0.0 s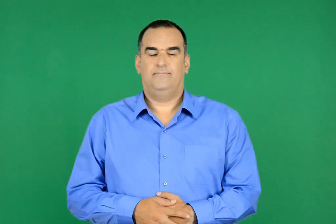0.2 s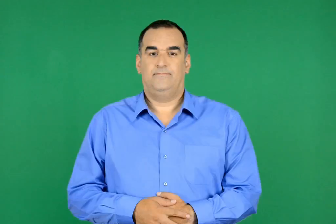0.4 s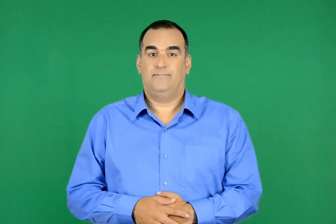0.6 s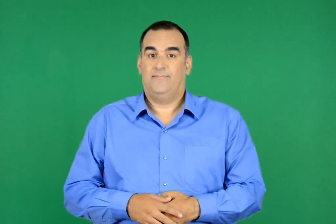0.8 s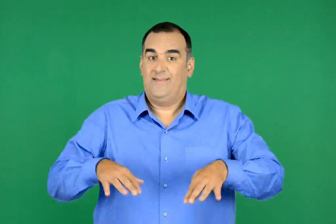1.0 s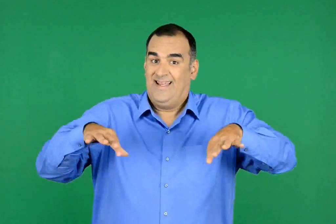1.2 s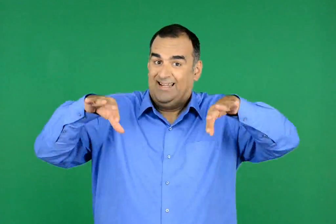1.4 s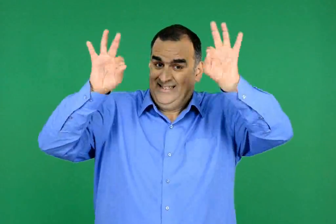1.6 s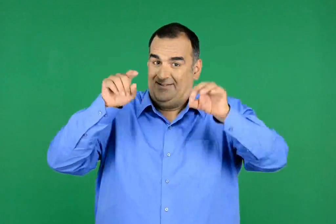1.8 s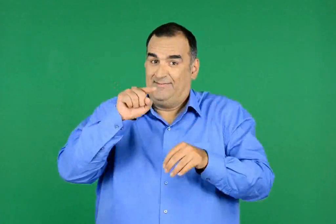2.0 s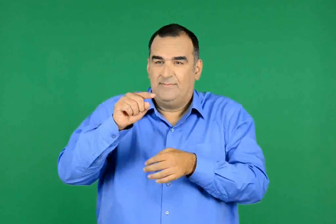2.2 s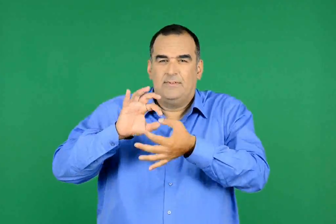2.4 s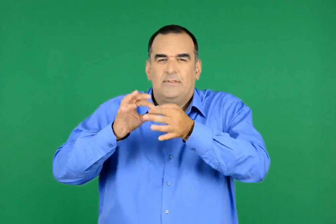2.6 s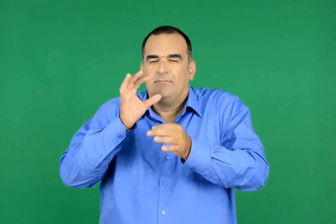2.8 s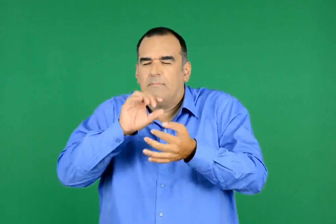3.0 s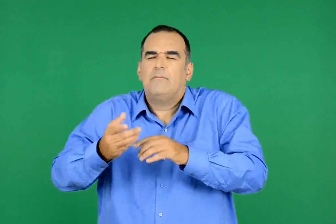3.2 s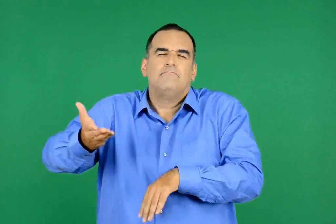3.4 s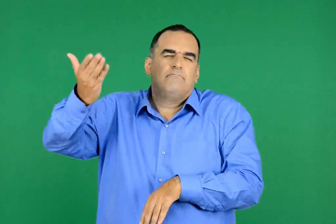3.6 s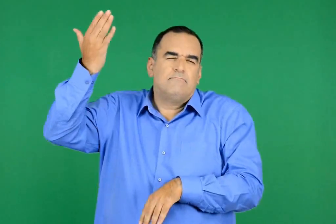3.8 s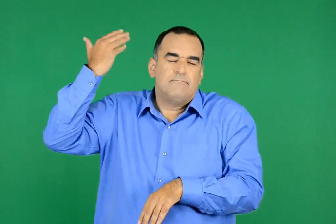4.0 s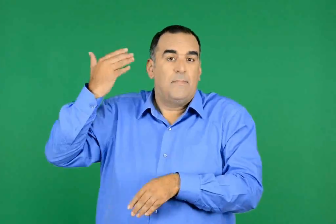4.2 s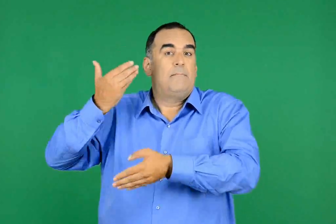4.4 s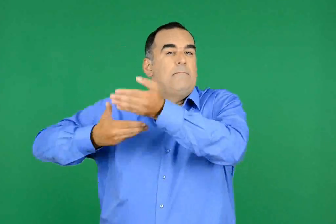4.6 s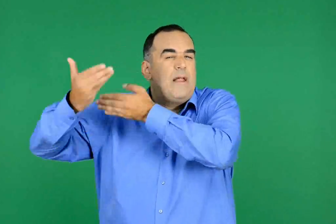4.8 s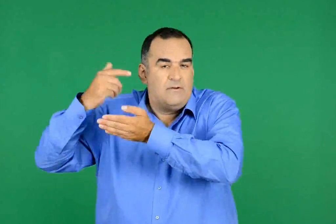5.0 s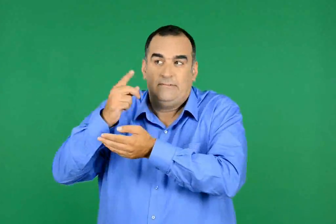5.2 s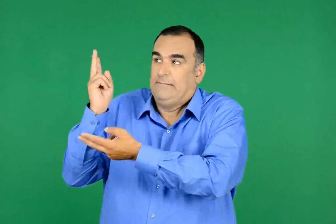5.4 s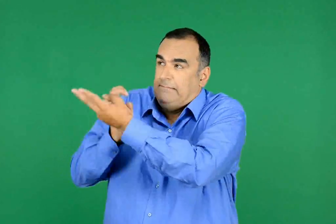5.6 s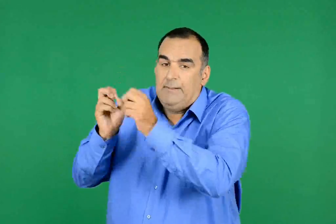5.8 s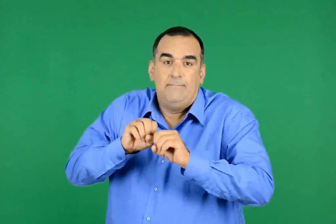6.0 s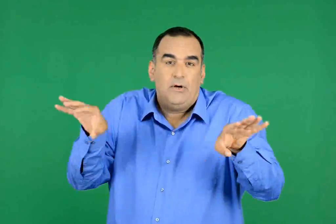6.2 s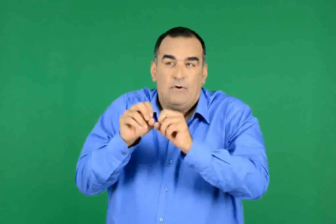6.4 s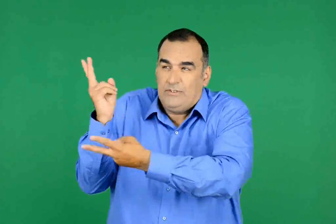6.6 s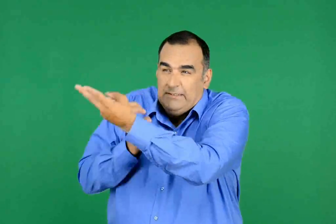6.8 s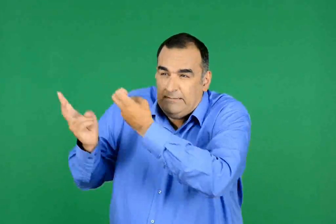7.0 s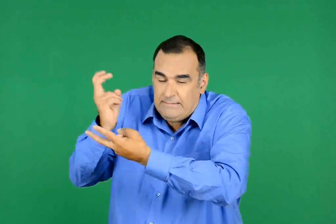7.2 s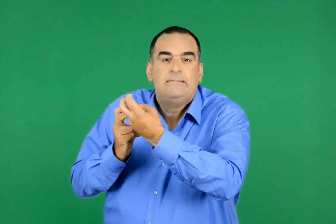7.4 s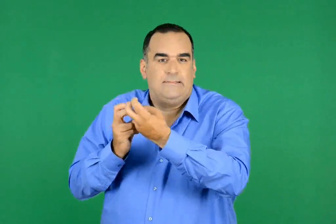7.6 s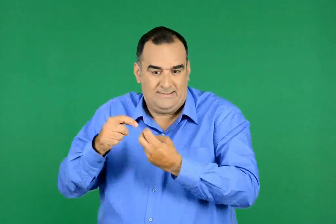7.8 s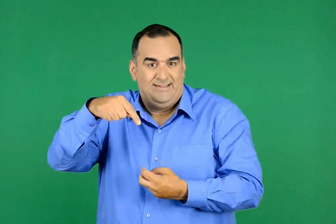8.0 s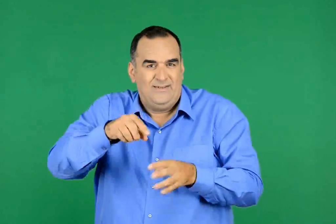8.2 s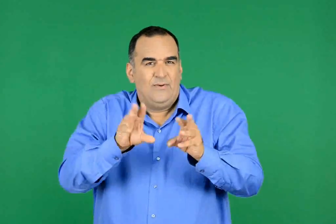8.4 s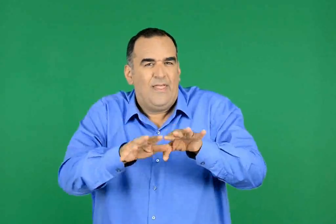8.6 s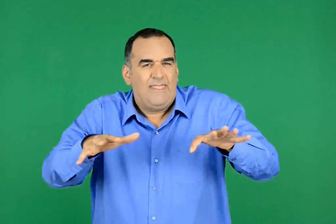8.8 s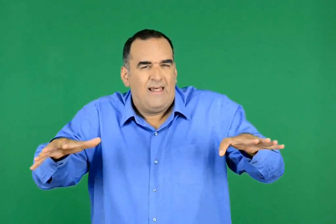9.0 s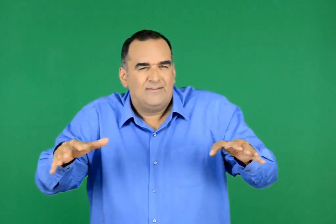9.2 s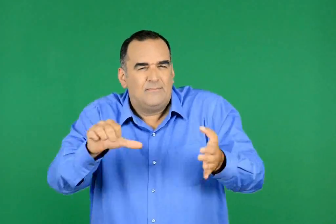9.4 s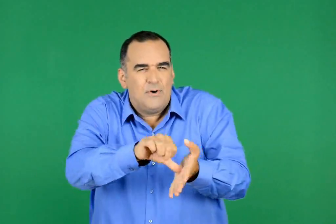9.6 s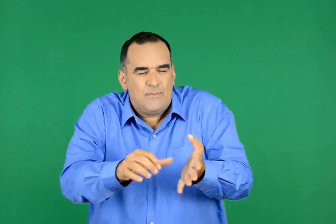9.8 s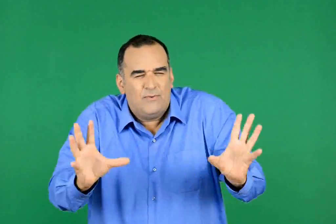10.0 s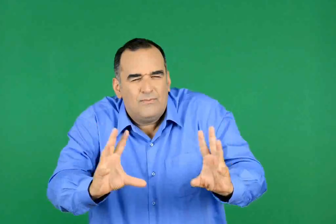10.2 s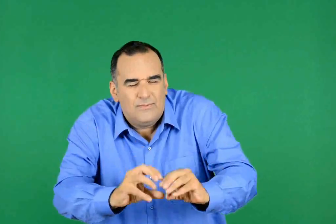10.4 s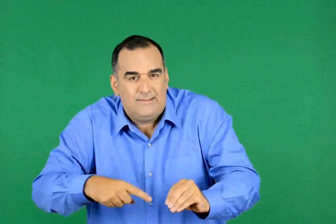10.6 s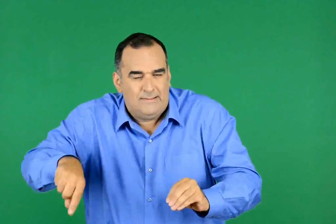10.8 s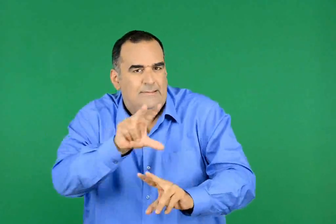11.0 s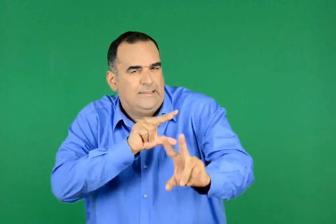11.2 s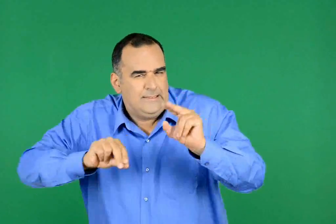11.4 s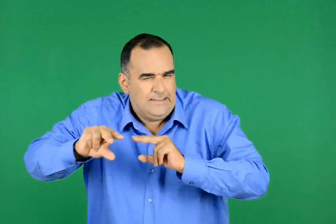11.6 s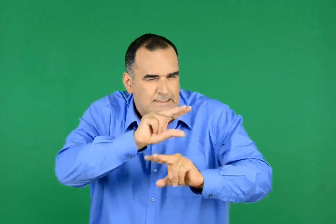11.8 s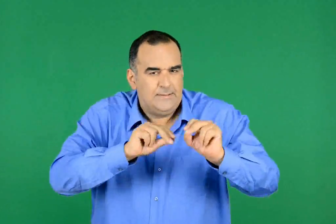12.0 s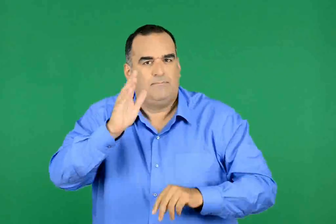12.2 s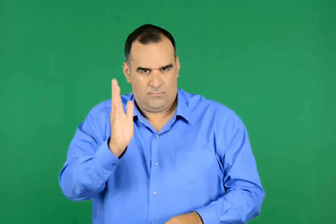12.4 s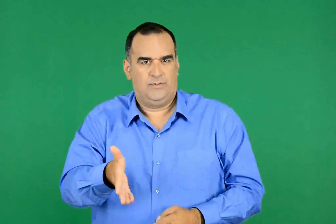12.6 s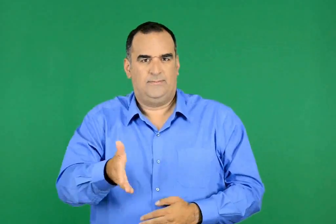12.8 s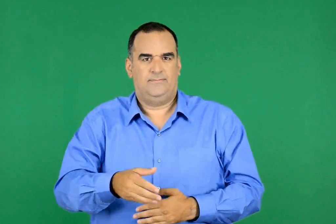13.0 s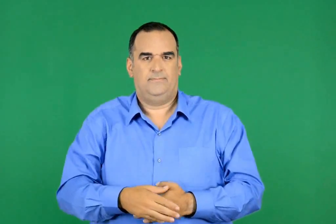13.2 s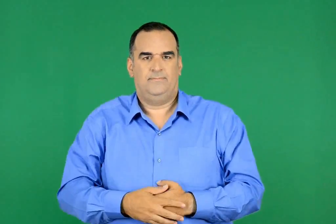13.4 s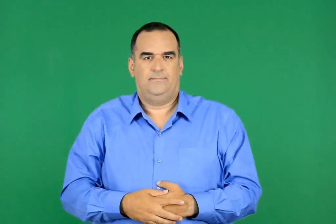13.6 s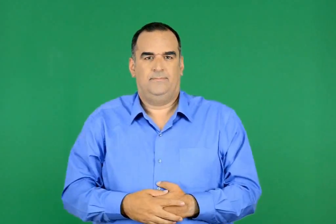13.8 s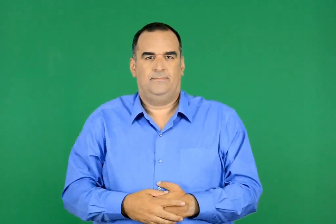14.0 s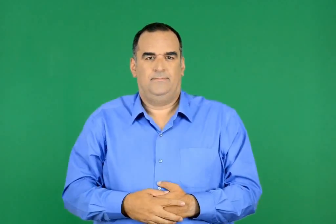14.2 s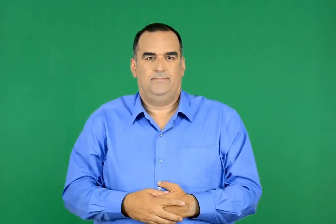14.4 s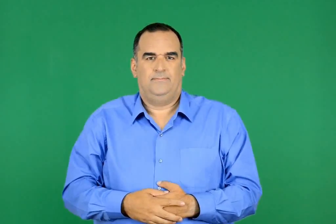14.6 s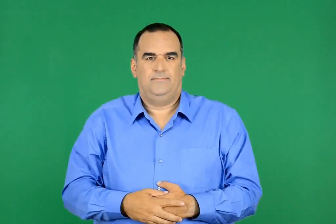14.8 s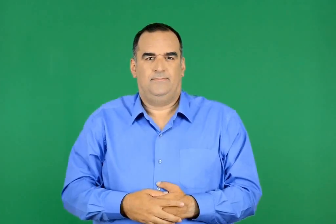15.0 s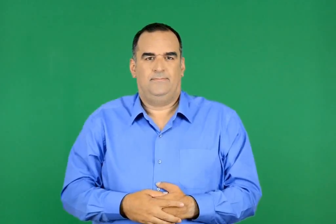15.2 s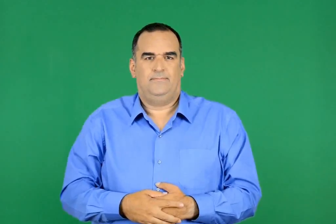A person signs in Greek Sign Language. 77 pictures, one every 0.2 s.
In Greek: μπορείτε να συζητήσετε για βυθισμένες πολιτείες , αφού πρώτα αντλήσετε πληροφορίες από τη μυθολογία ή από τοπικές παραδόσεις της ελλάδας
